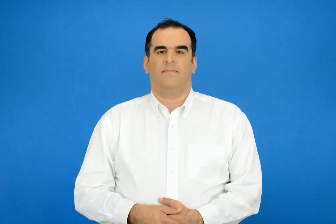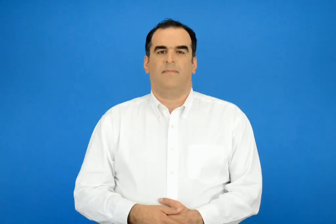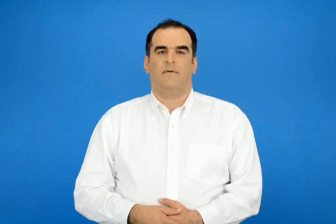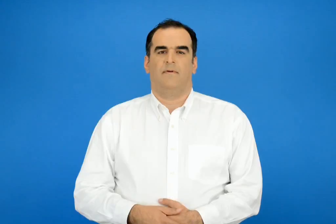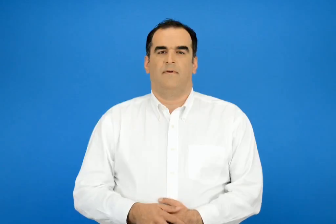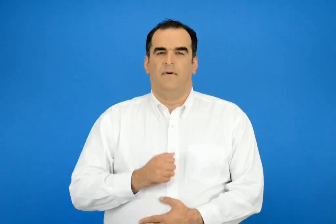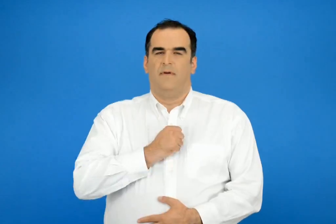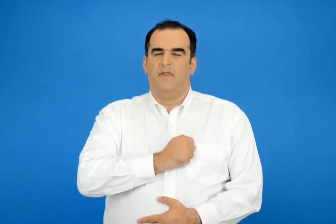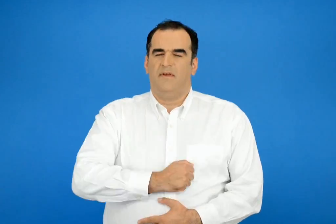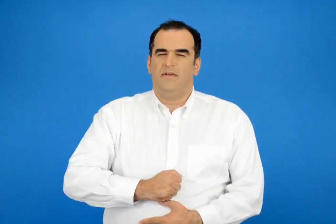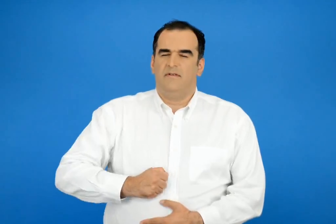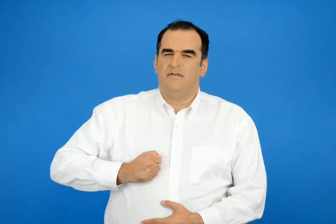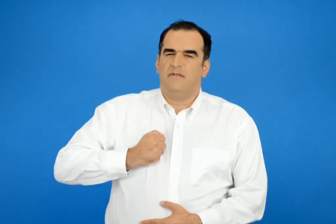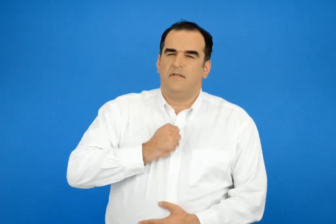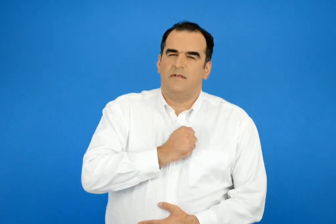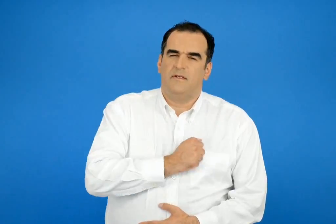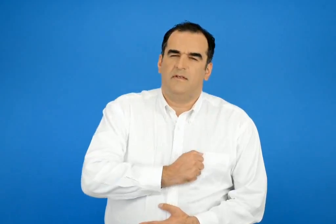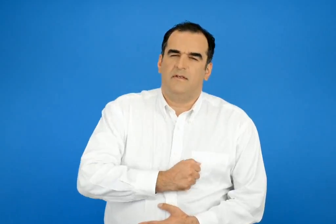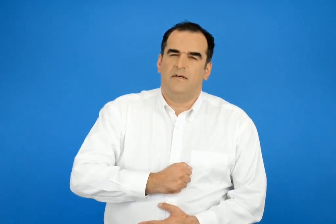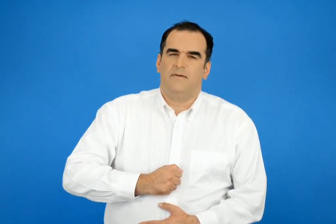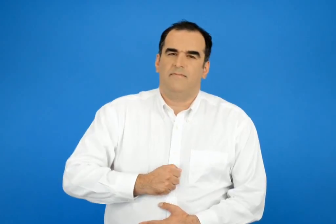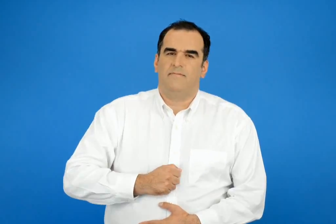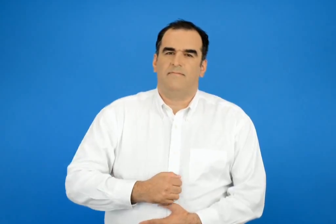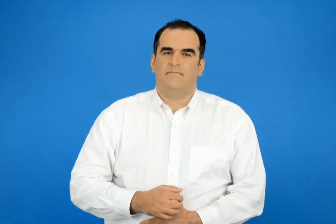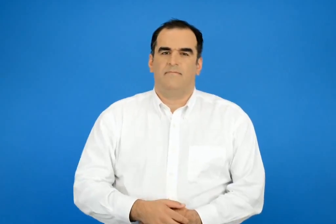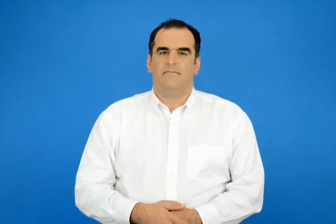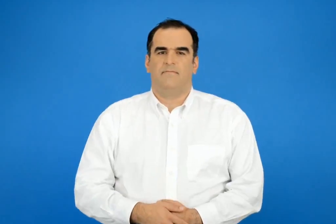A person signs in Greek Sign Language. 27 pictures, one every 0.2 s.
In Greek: δυστυχία
